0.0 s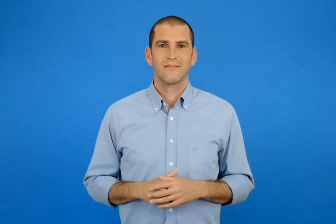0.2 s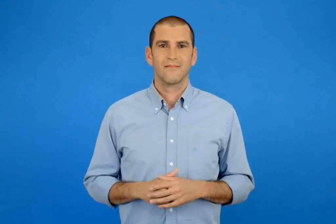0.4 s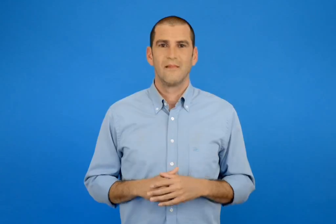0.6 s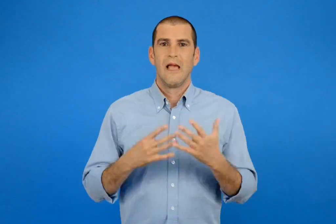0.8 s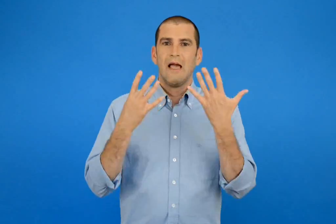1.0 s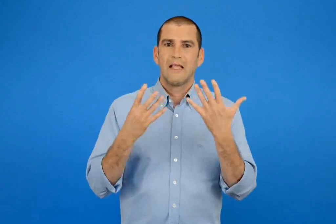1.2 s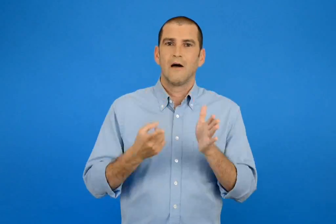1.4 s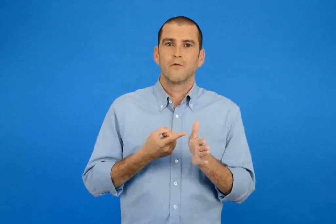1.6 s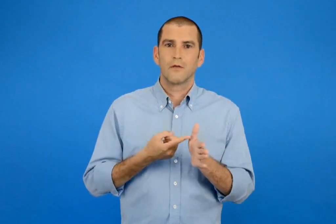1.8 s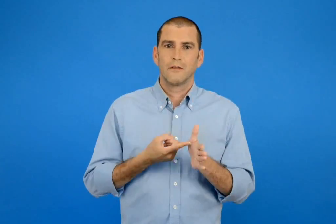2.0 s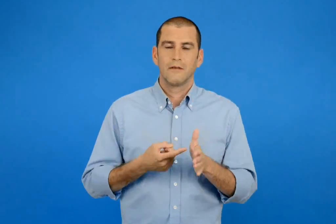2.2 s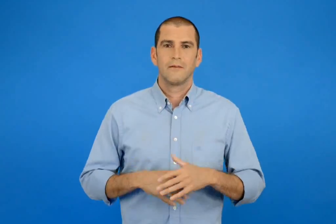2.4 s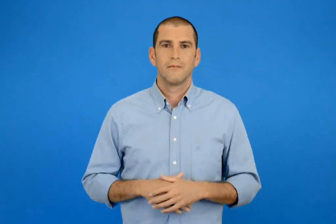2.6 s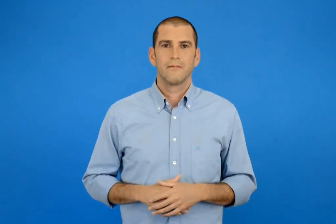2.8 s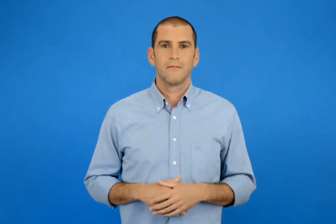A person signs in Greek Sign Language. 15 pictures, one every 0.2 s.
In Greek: 9 φορές
